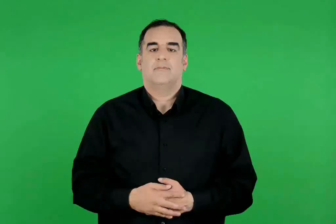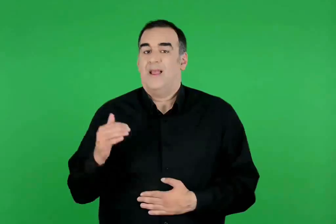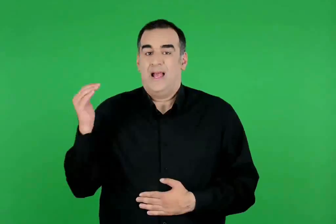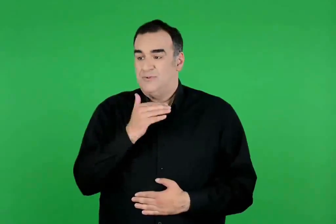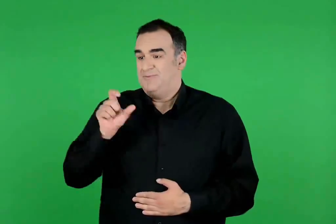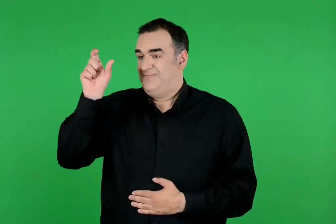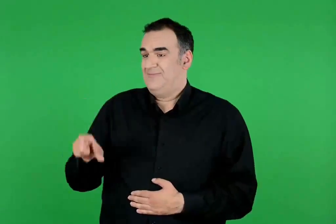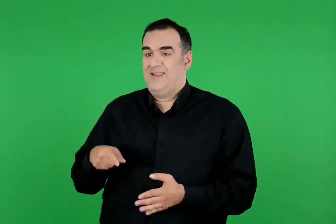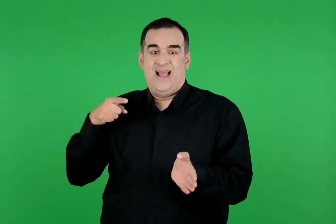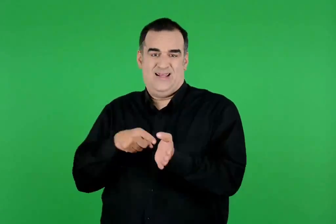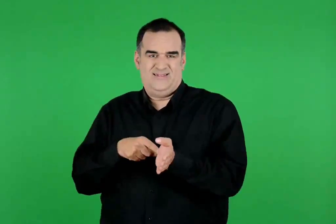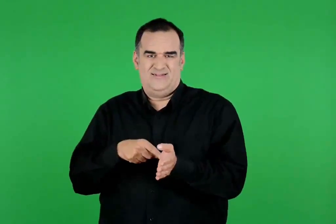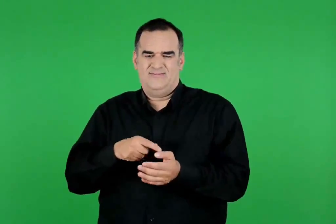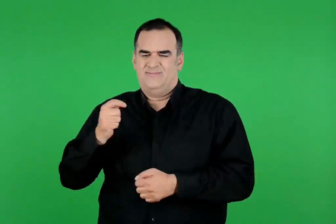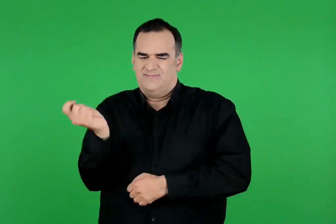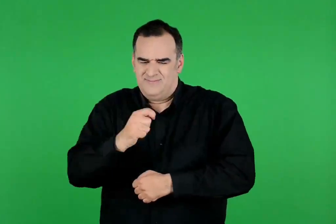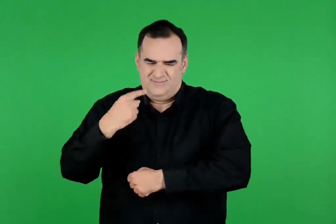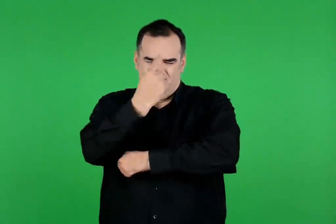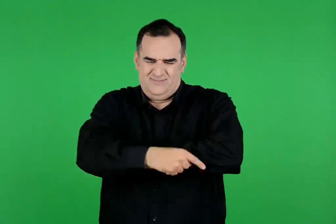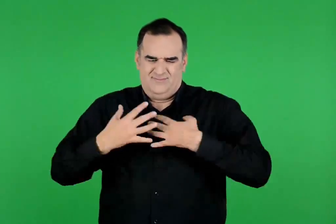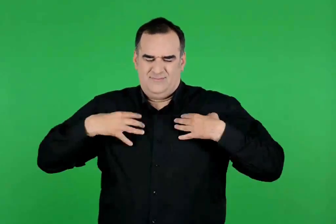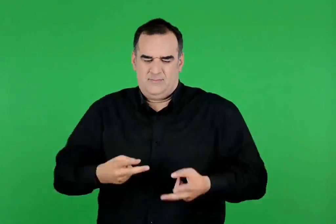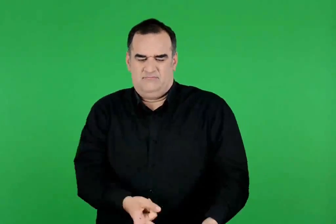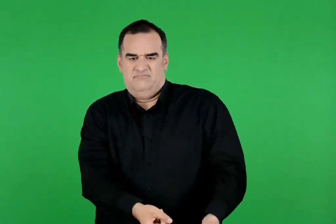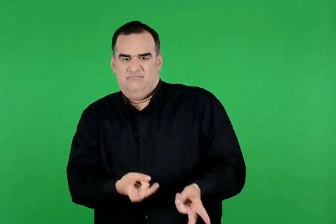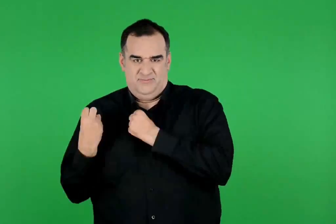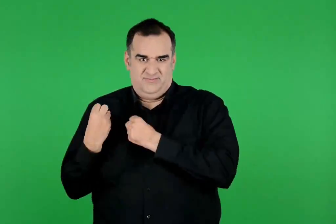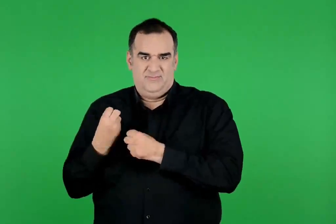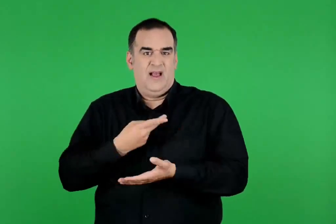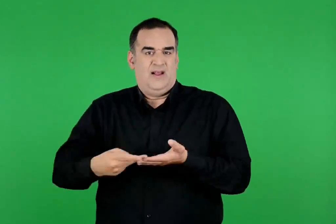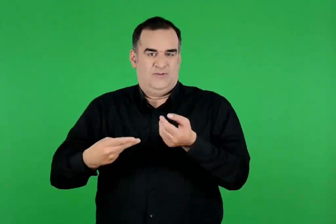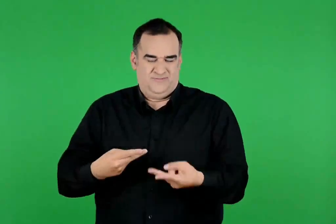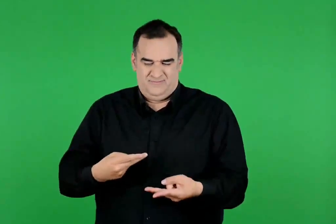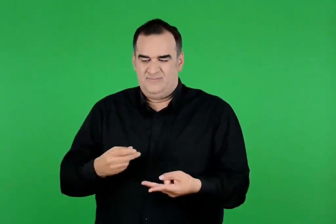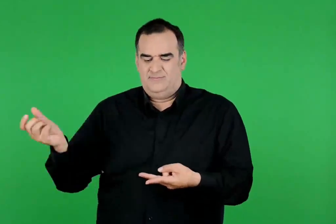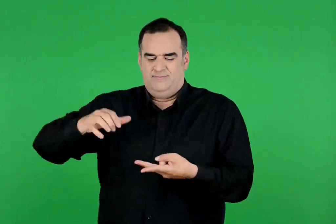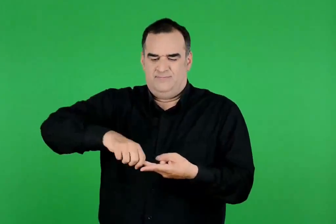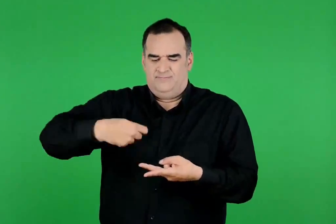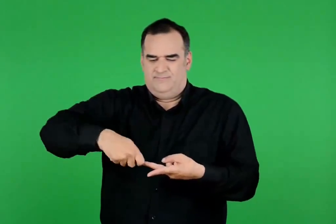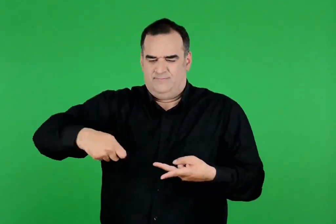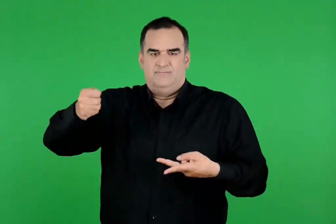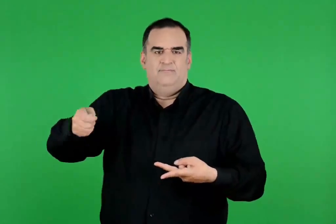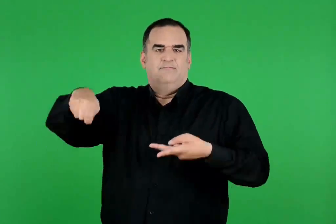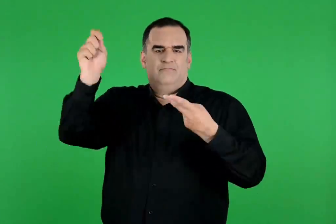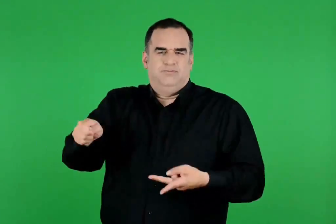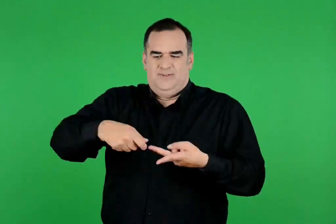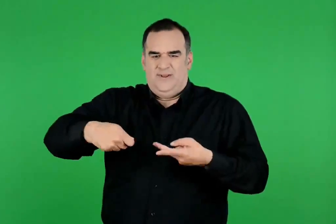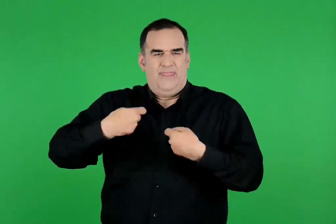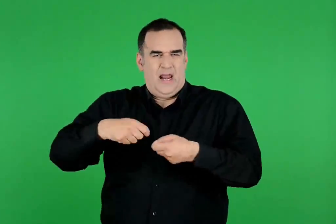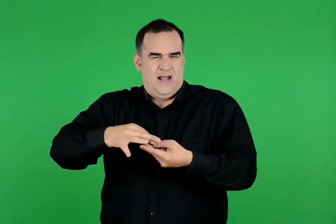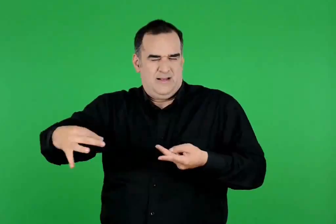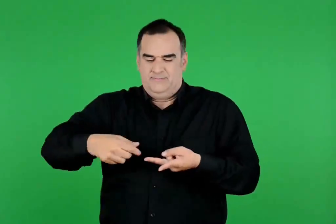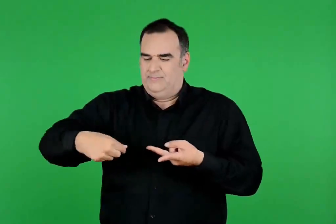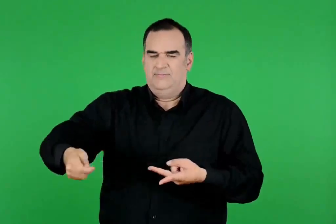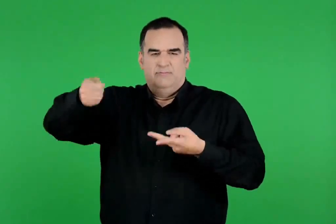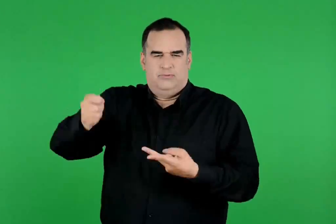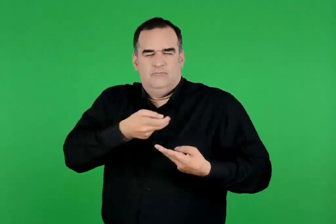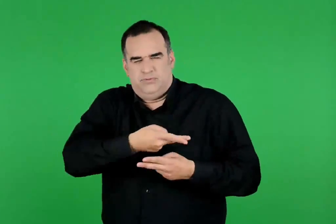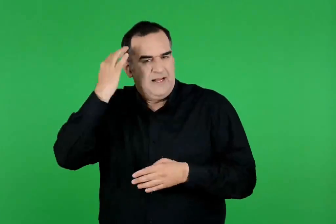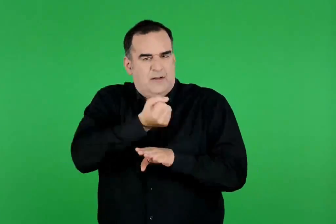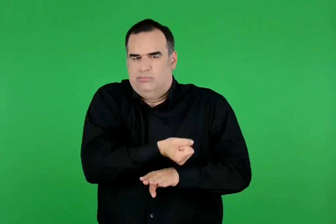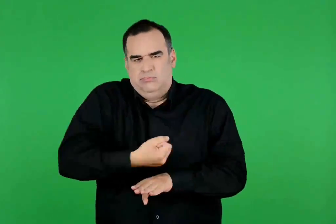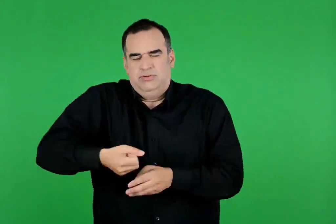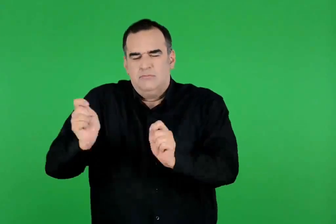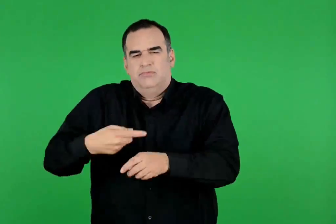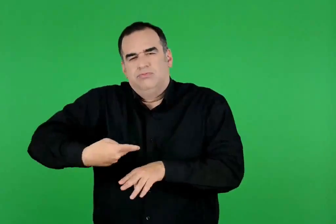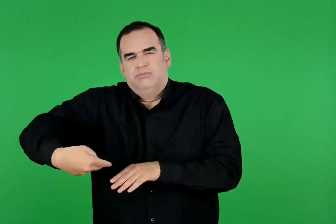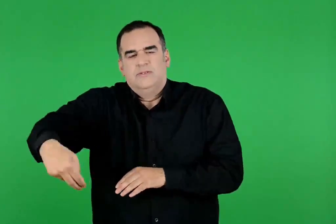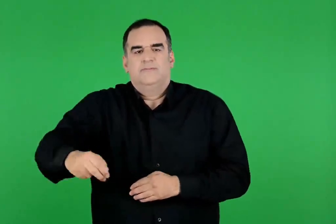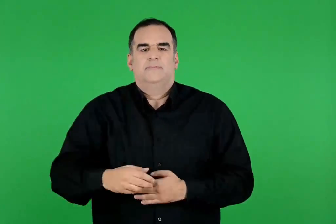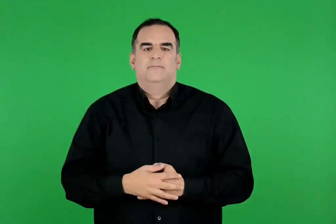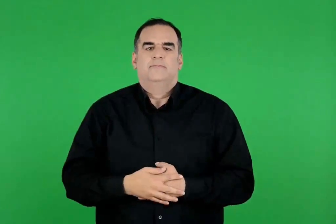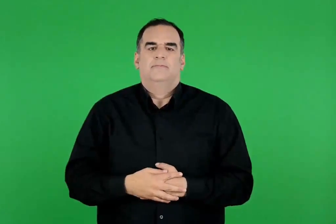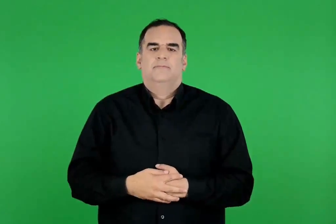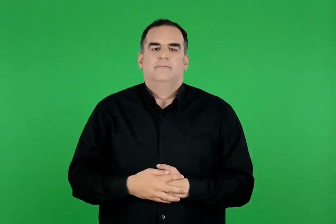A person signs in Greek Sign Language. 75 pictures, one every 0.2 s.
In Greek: αμέσως ο αχιλλέας πήρε τα όπλα του νεκρού , έδεσε τα πόδια του με δερμάτινα λουριά από το άρμα κι άφησε το κεφάλι του να σέρνεται στο χώμα
